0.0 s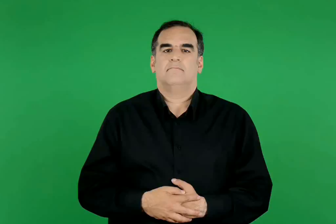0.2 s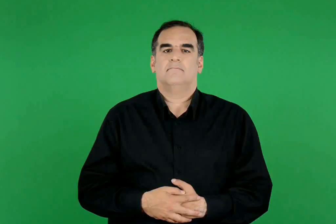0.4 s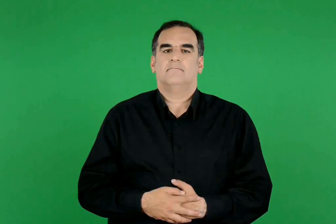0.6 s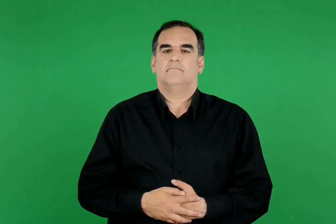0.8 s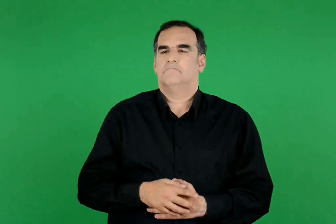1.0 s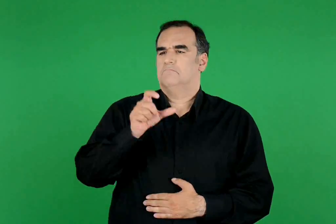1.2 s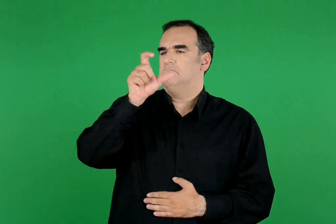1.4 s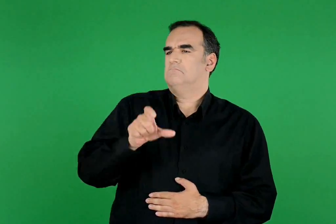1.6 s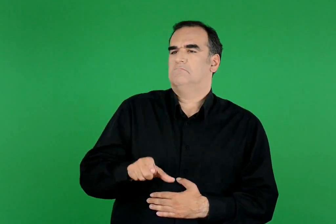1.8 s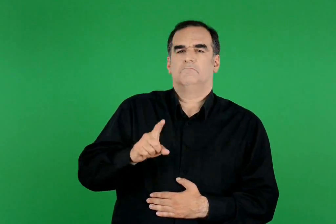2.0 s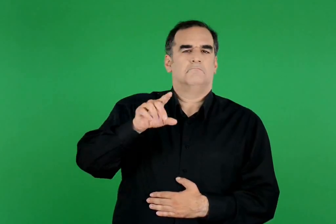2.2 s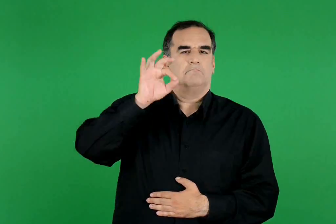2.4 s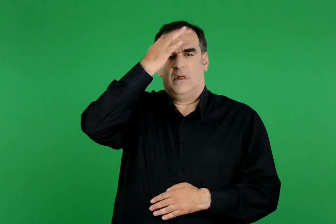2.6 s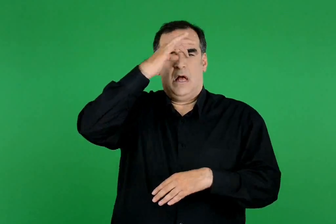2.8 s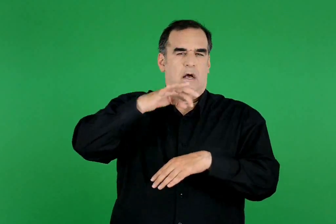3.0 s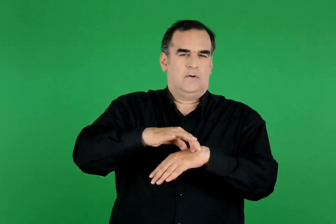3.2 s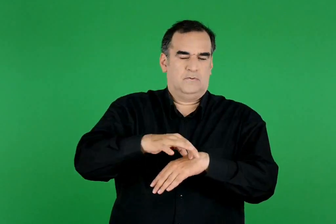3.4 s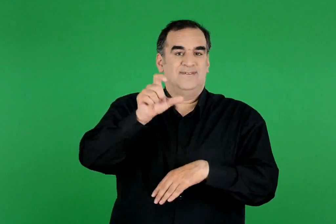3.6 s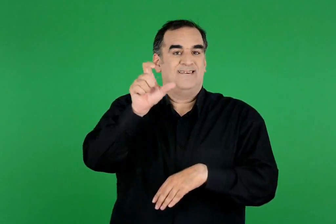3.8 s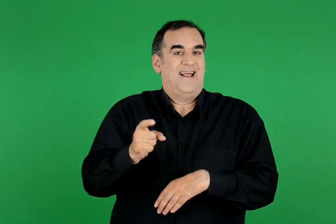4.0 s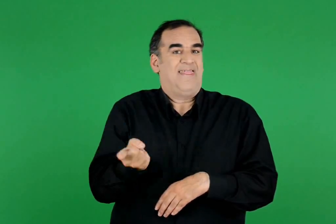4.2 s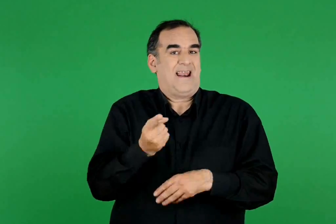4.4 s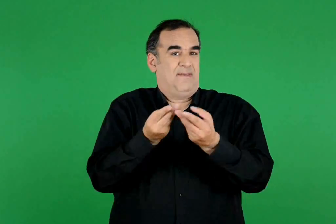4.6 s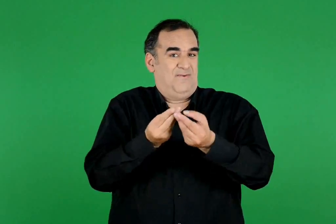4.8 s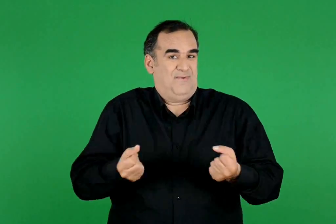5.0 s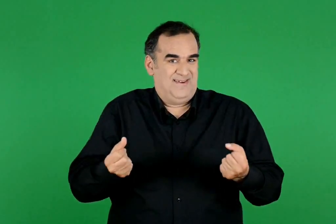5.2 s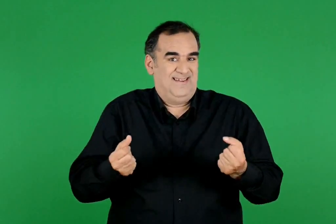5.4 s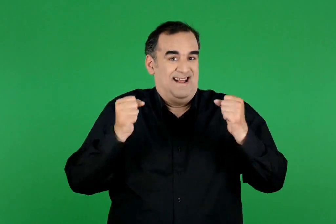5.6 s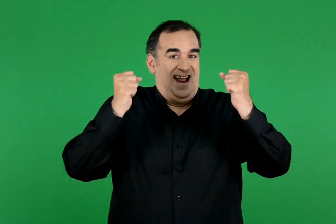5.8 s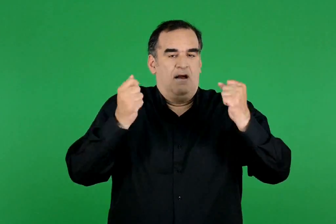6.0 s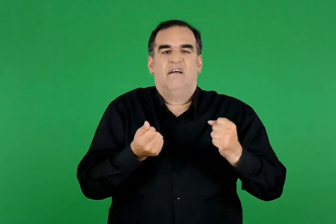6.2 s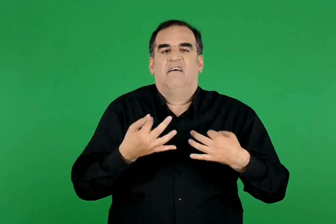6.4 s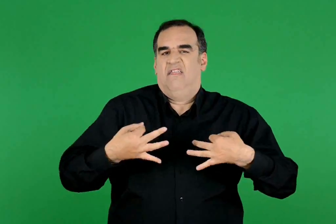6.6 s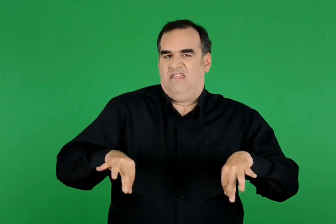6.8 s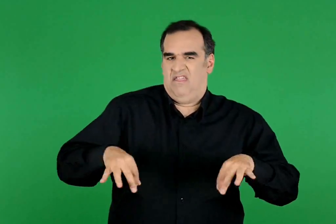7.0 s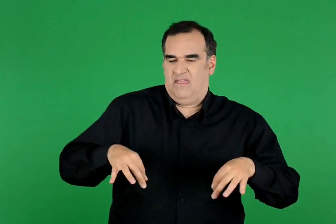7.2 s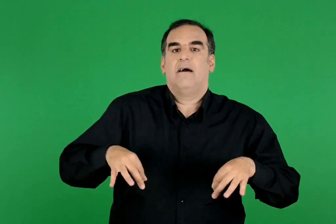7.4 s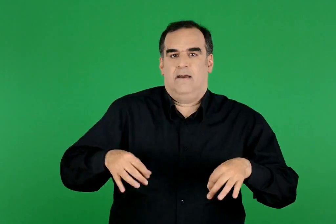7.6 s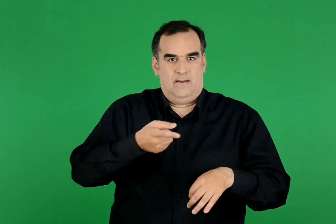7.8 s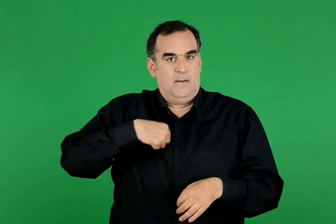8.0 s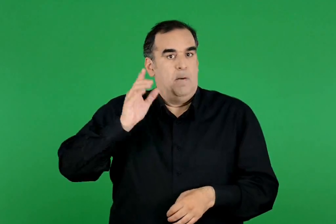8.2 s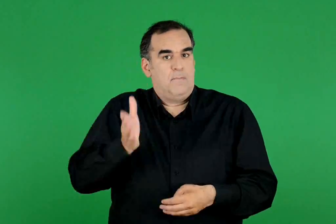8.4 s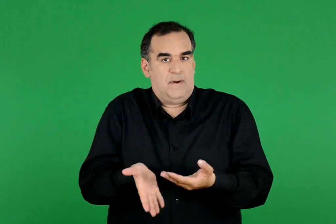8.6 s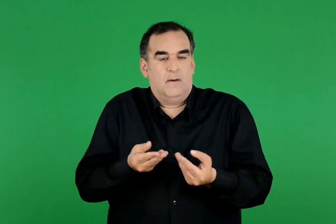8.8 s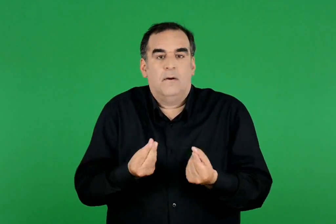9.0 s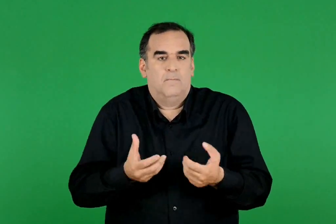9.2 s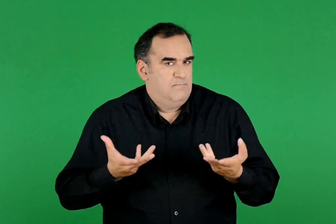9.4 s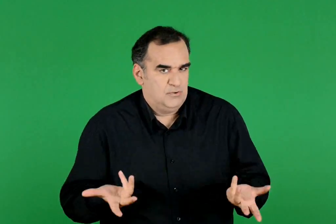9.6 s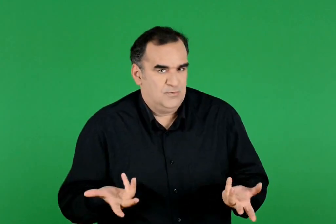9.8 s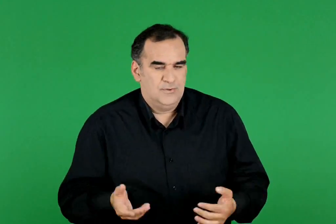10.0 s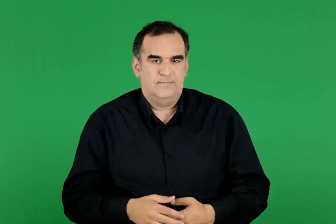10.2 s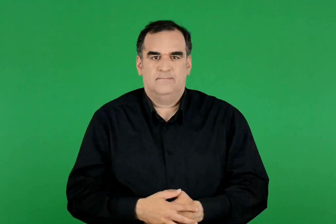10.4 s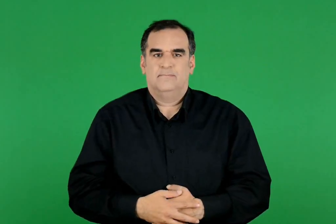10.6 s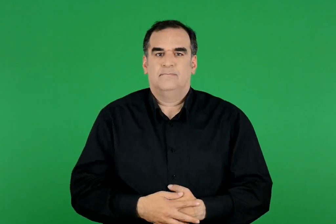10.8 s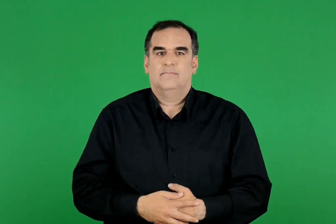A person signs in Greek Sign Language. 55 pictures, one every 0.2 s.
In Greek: να βοηθήσουμε κάποιον άρρωστο που δεν έχει χρήματα για τη θεραπεία του ;
